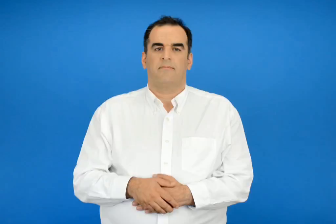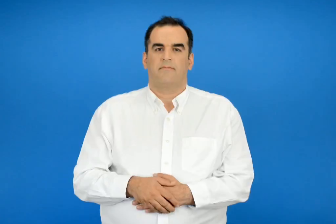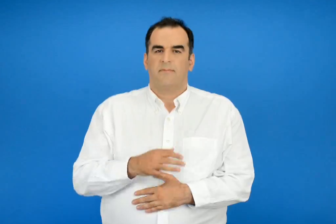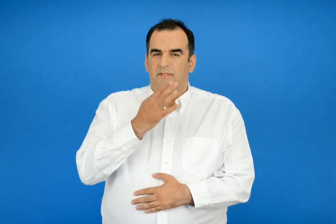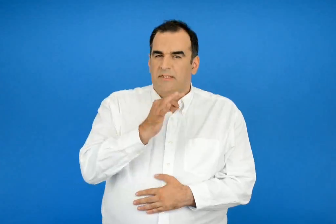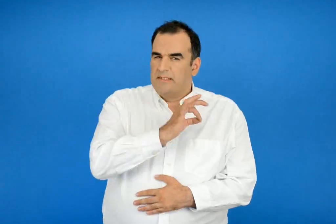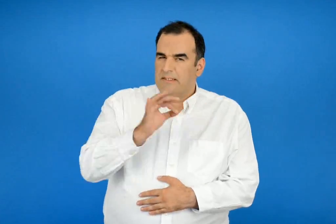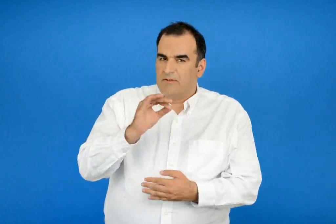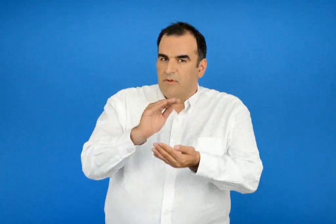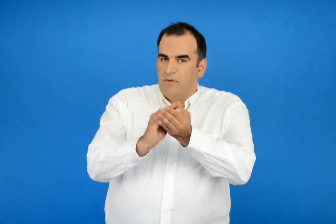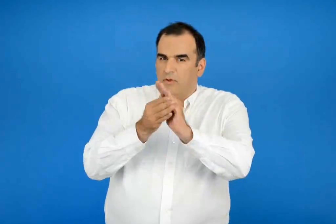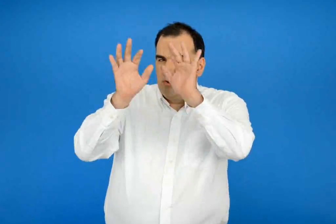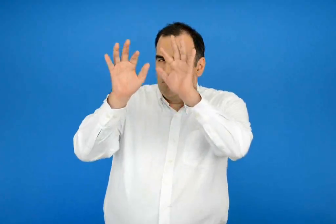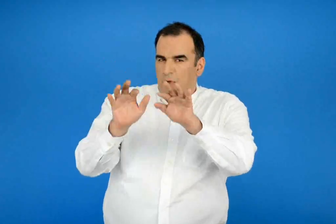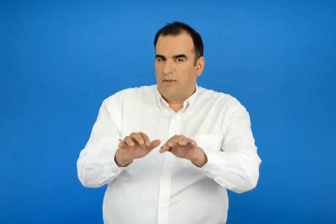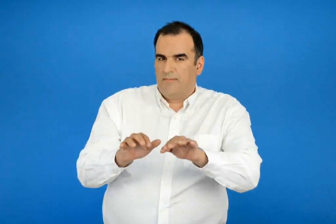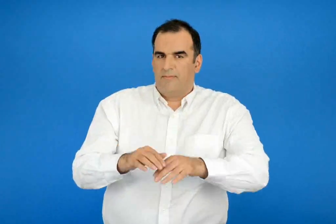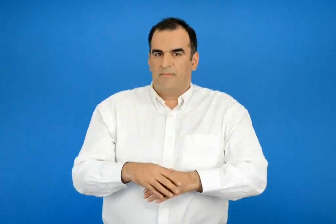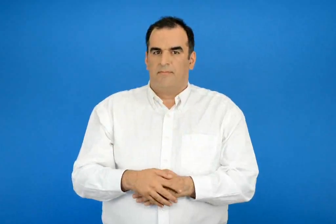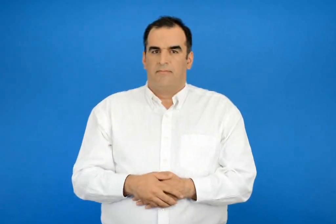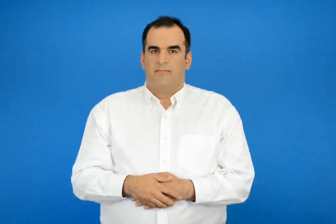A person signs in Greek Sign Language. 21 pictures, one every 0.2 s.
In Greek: σαν το χιόνι
